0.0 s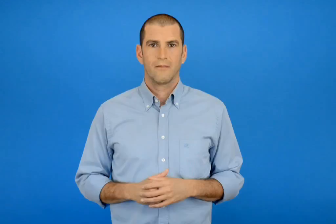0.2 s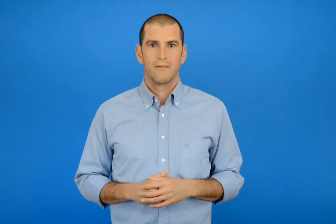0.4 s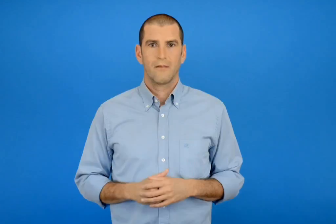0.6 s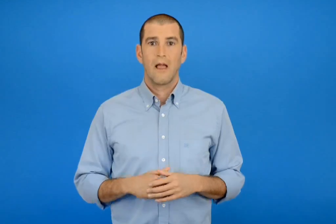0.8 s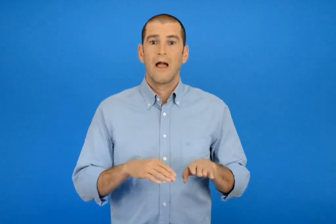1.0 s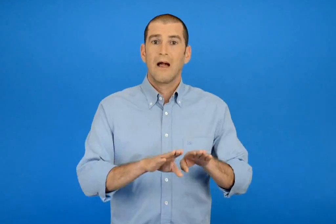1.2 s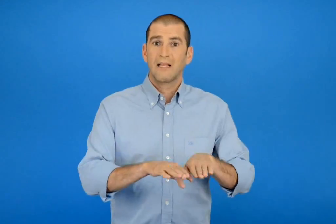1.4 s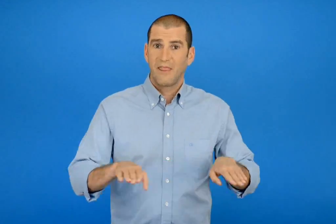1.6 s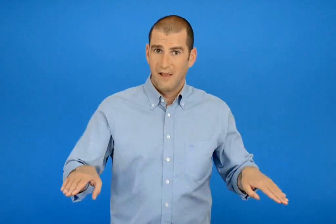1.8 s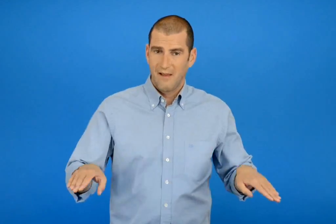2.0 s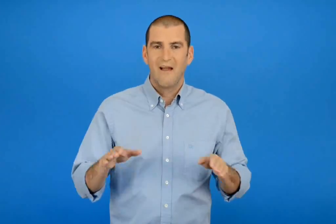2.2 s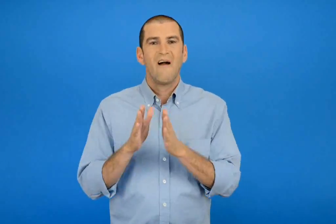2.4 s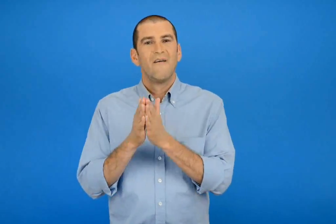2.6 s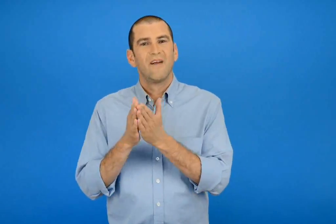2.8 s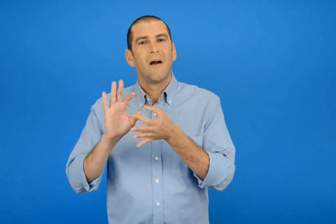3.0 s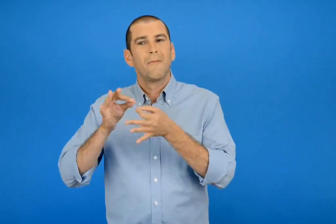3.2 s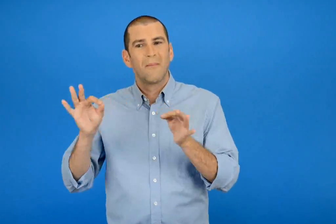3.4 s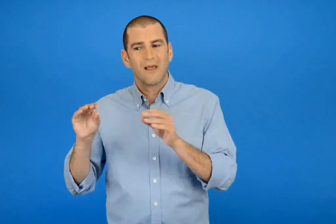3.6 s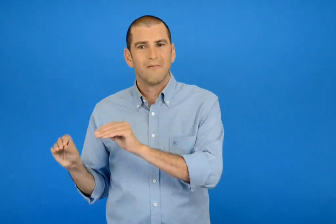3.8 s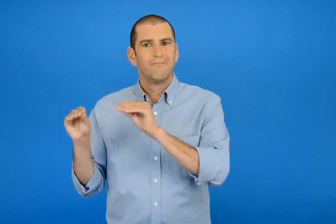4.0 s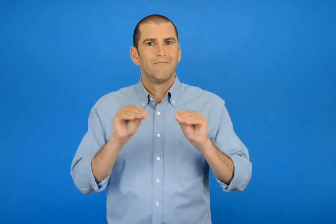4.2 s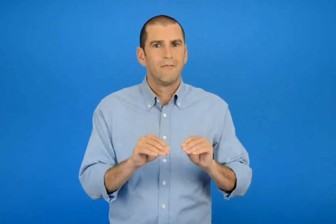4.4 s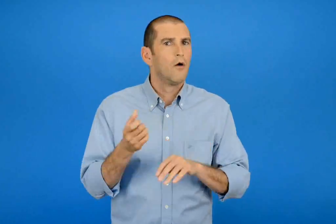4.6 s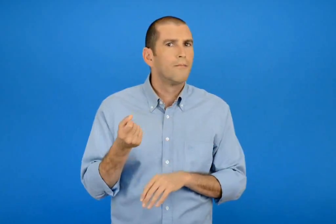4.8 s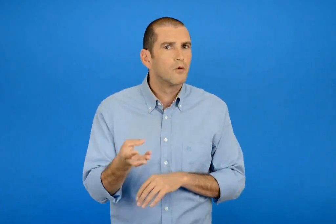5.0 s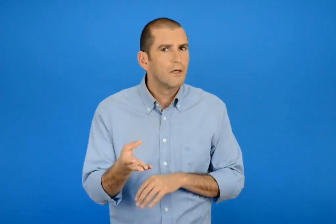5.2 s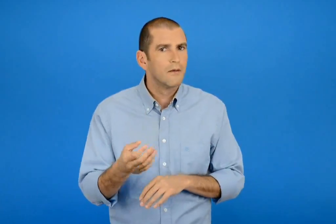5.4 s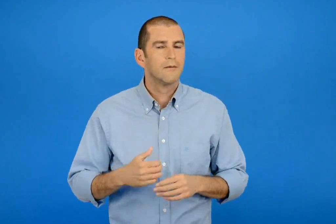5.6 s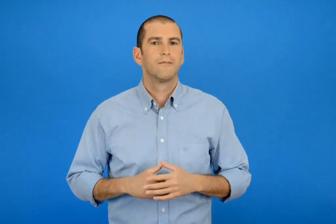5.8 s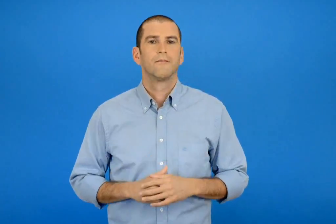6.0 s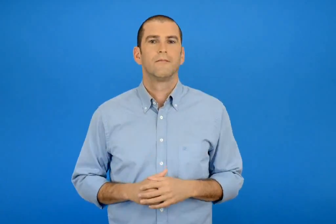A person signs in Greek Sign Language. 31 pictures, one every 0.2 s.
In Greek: πόσα βιβλία με παραμυθία έφεραν τα παιδιά ;
